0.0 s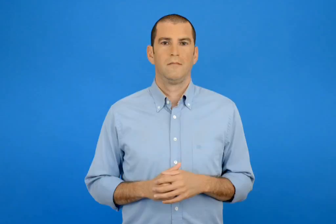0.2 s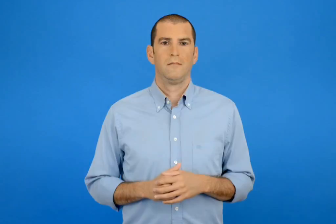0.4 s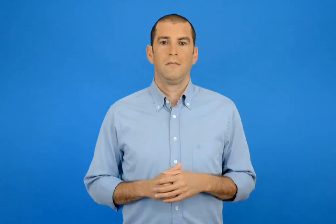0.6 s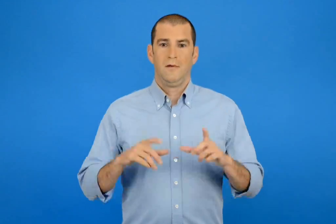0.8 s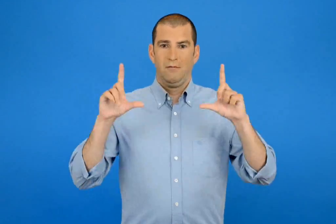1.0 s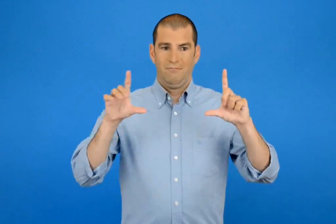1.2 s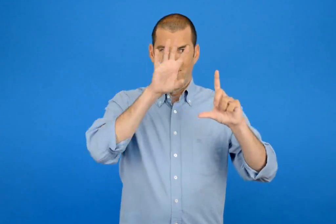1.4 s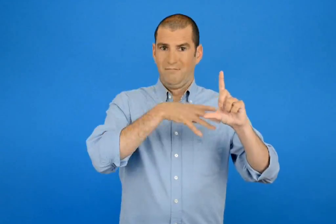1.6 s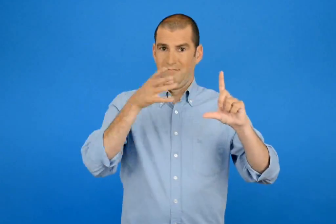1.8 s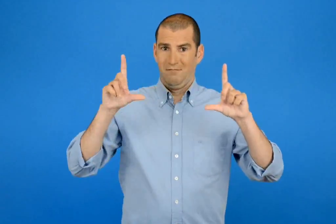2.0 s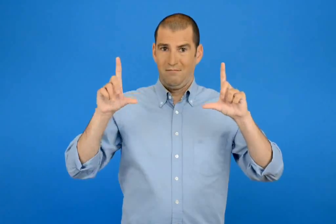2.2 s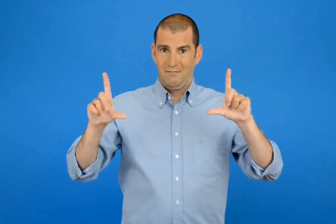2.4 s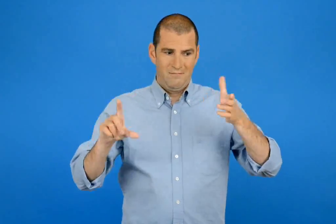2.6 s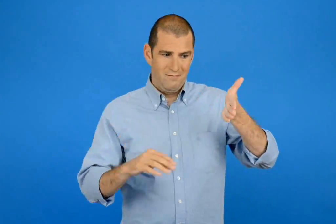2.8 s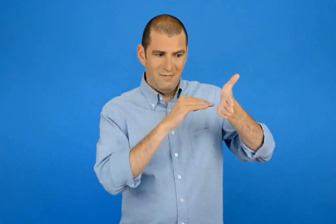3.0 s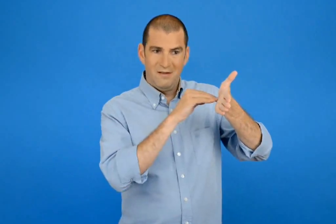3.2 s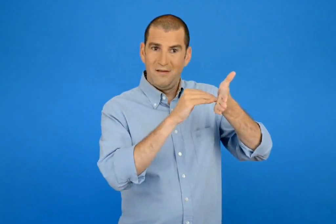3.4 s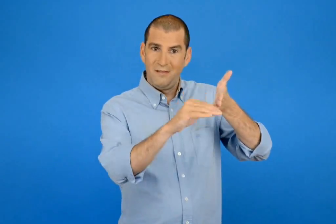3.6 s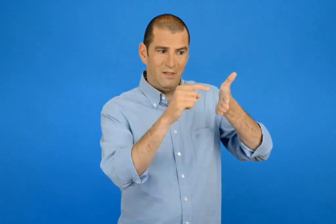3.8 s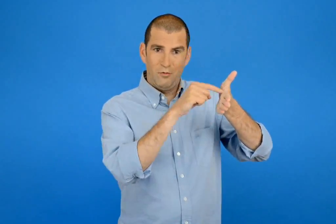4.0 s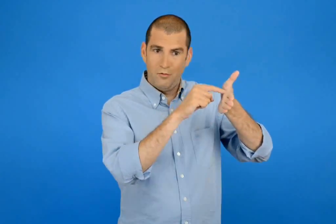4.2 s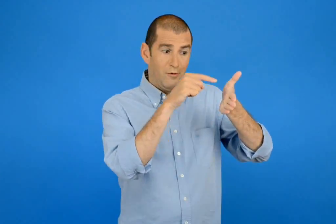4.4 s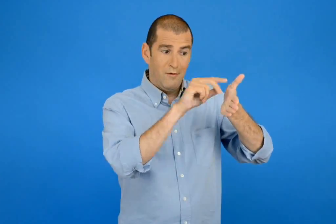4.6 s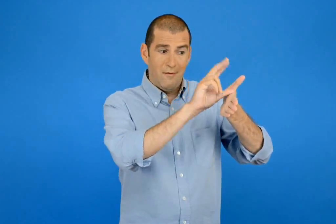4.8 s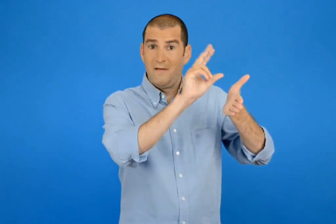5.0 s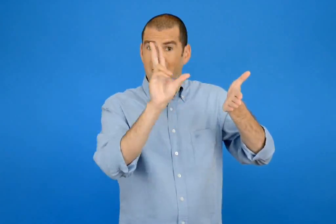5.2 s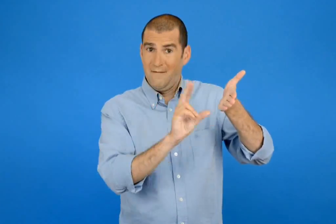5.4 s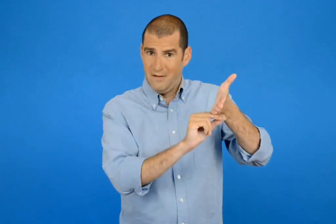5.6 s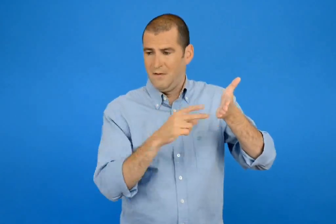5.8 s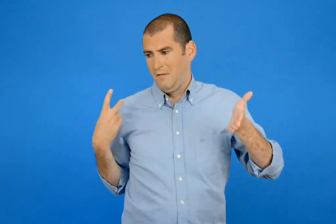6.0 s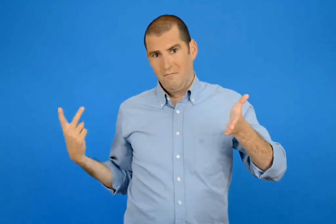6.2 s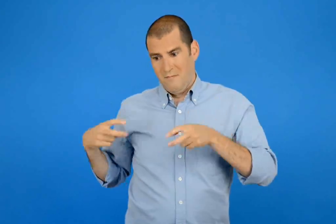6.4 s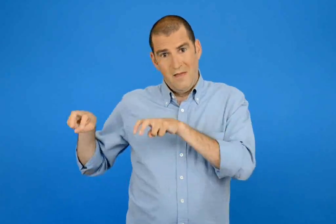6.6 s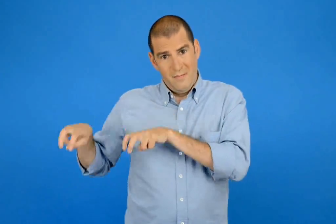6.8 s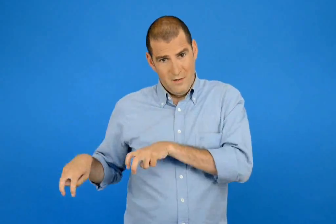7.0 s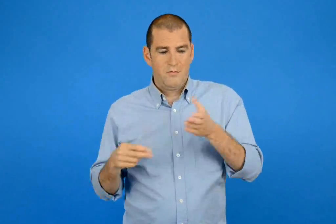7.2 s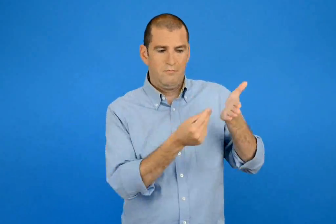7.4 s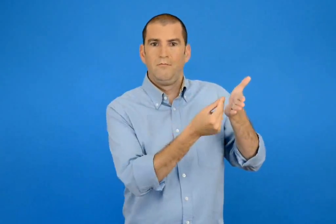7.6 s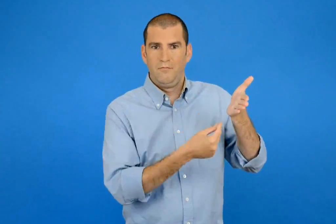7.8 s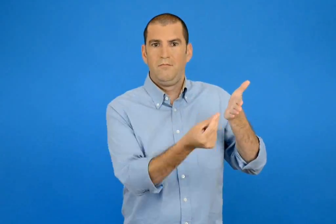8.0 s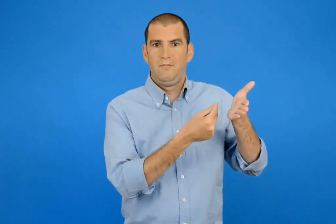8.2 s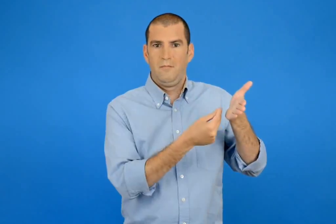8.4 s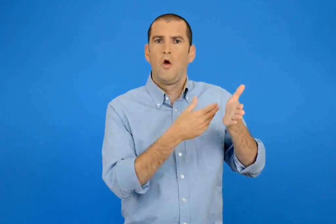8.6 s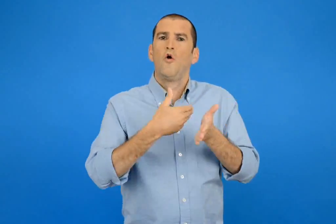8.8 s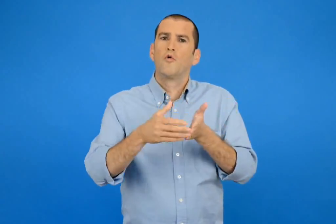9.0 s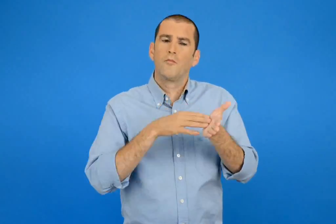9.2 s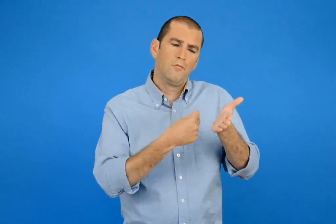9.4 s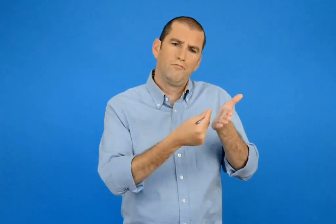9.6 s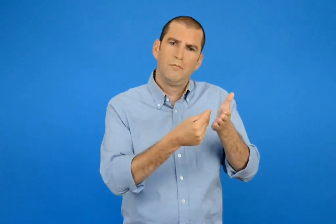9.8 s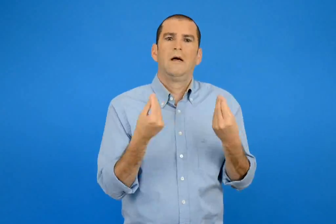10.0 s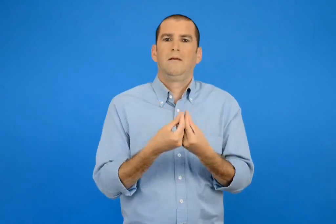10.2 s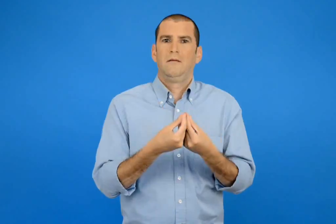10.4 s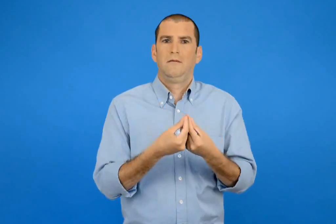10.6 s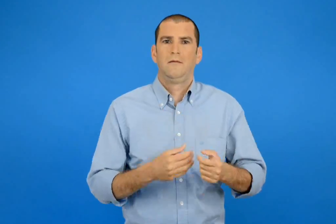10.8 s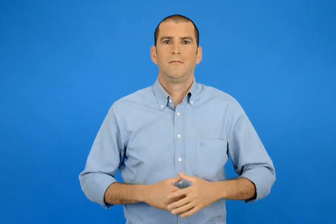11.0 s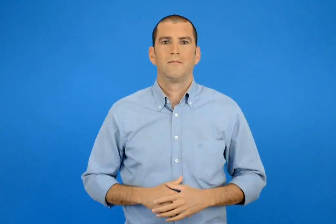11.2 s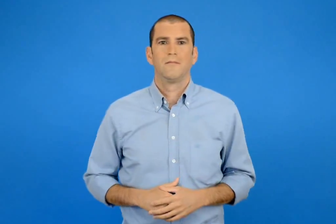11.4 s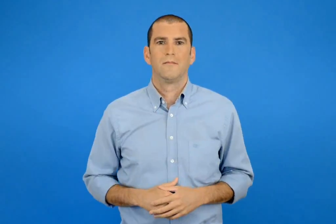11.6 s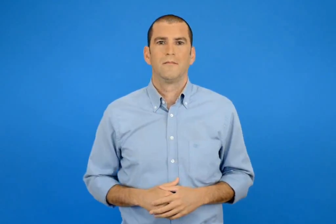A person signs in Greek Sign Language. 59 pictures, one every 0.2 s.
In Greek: με τον διπλανό μου φτιάχνουμε συμμετρικό σχήμα ως προς τον κόκκινο άξονα που δίνεται το χρωματίζουμε ανάλογα
